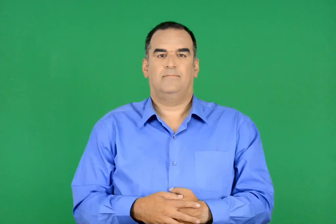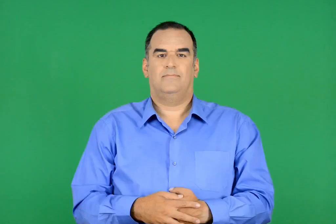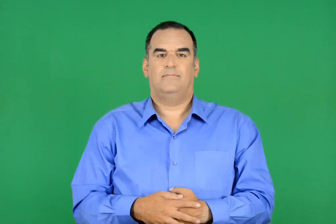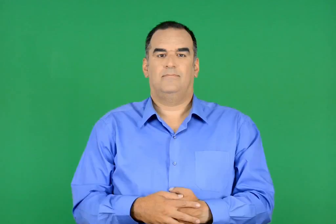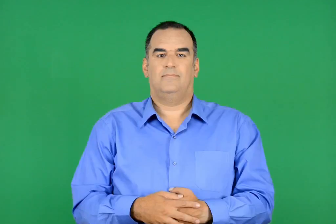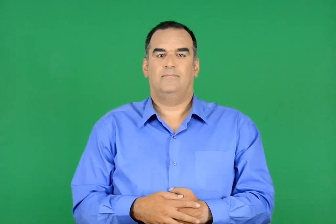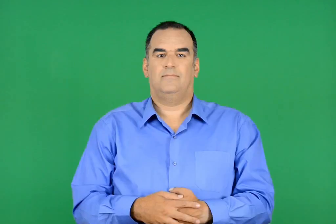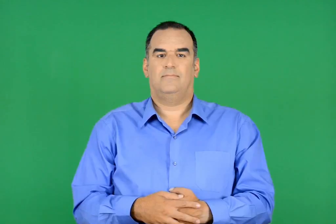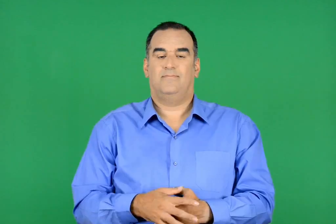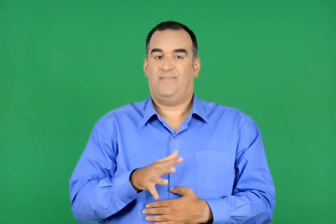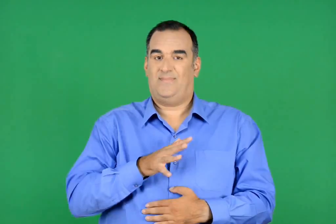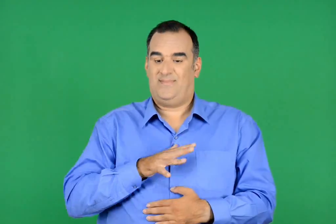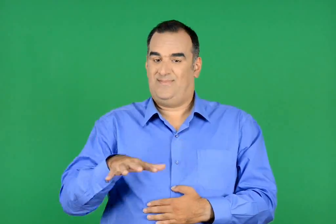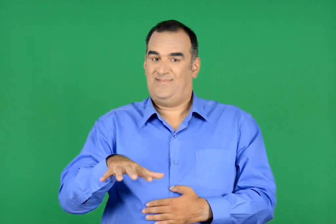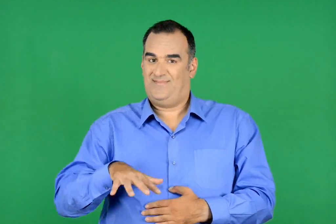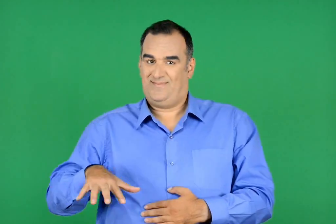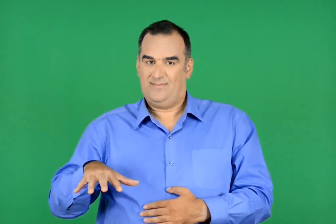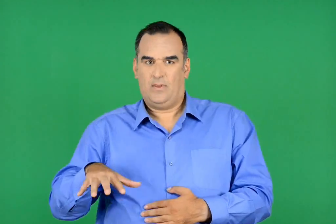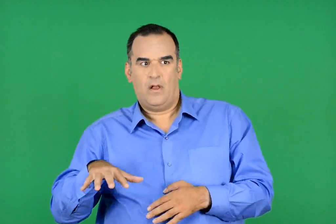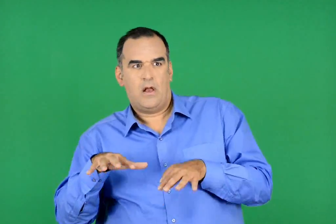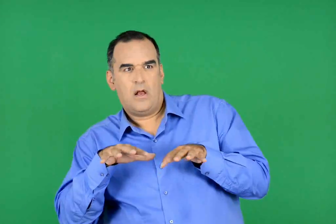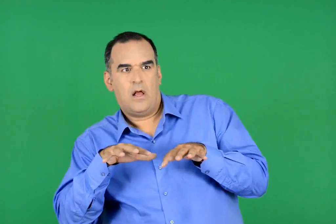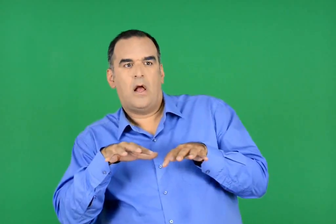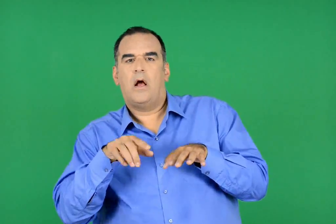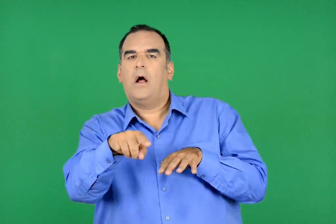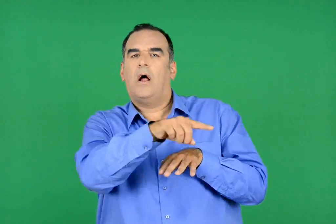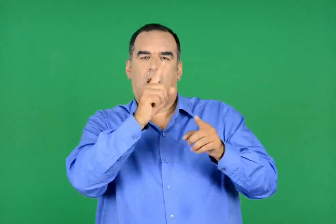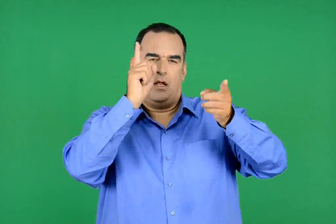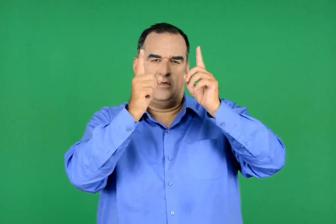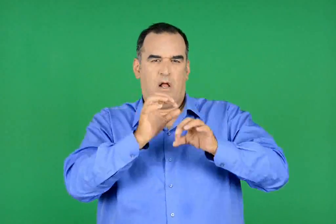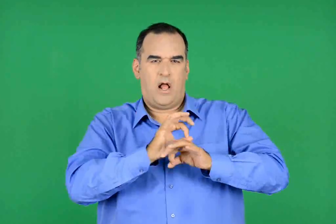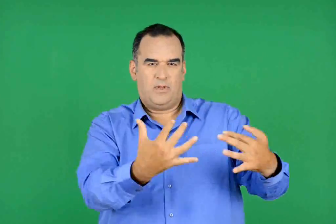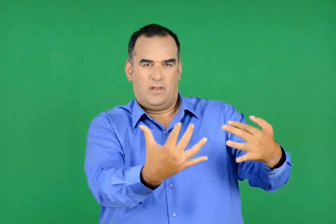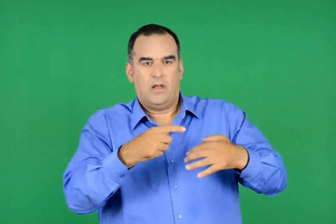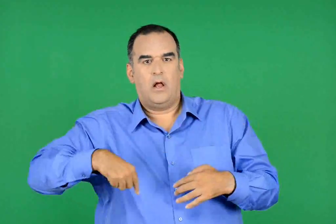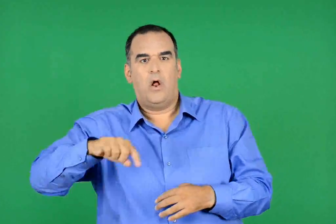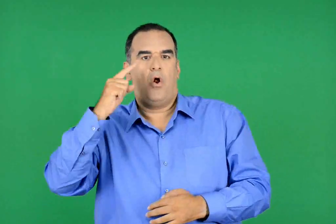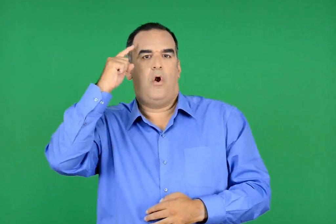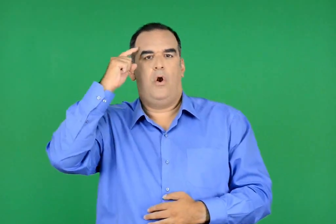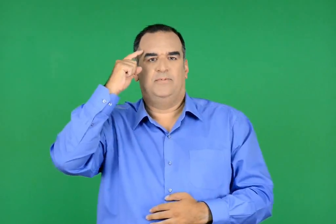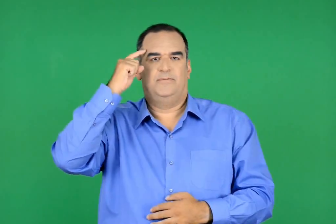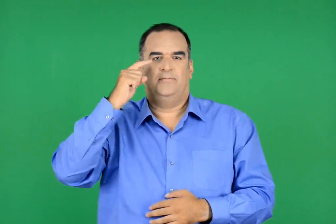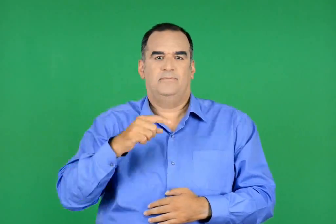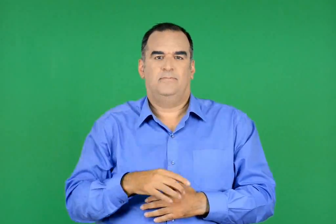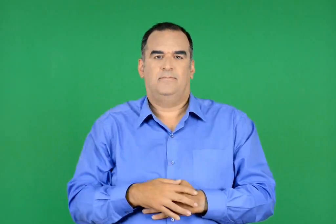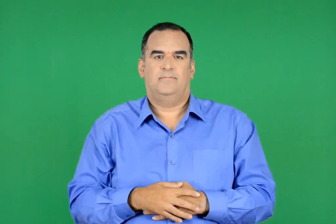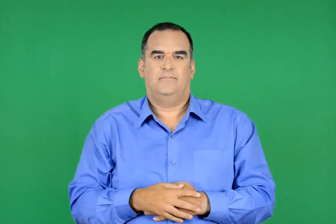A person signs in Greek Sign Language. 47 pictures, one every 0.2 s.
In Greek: οι γήινοι νόμισαν ότι οι εξωγήινοι τους απειλούν κι ήταν έτοιμοι να τους επιτεθούν
